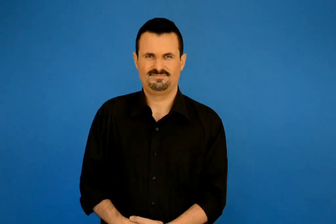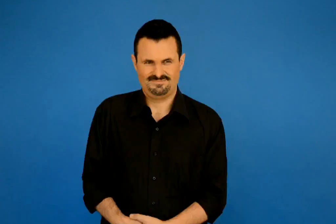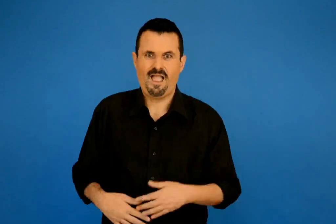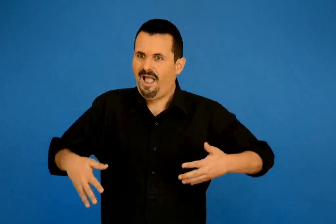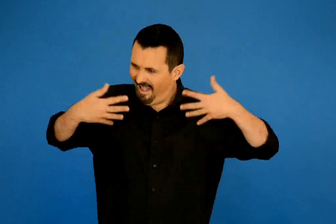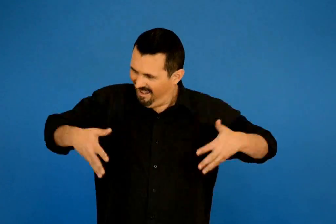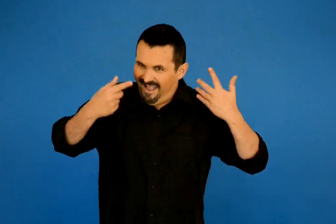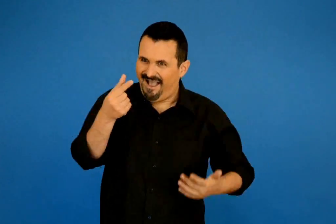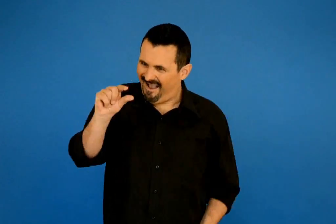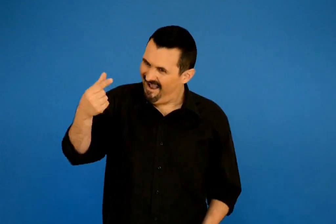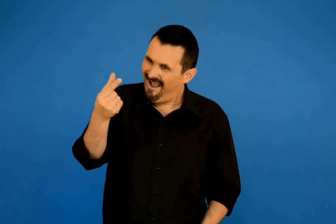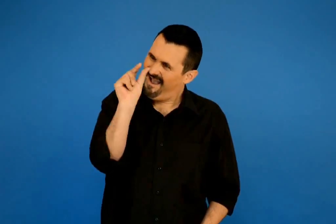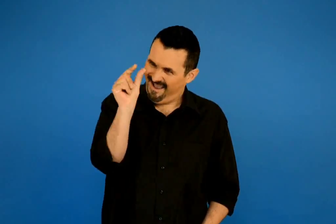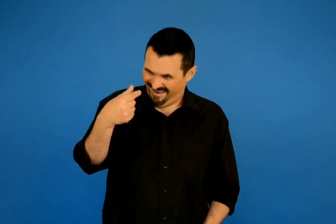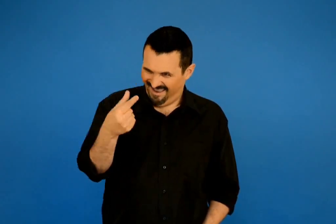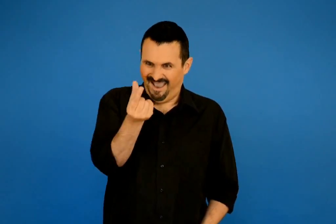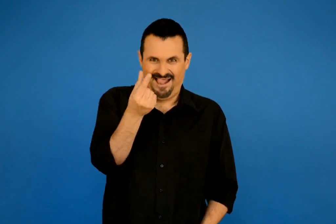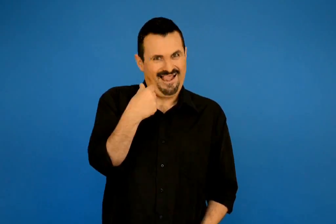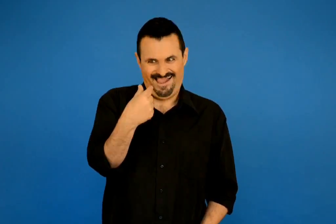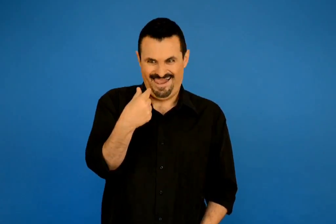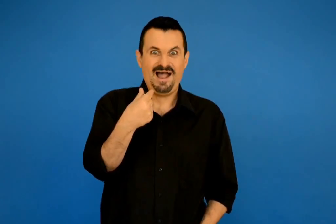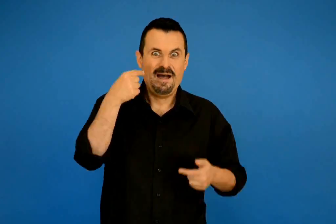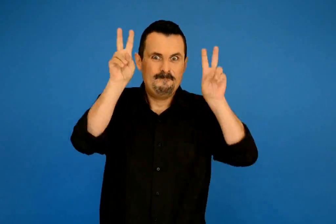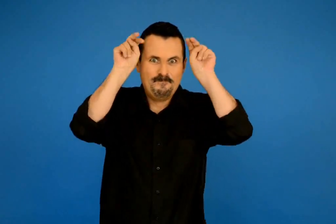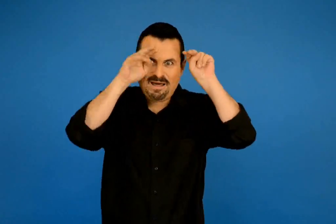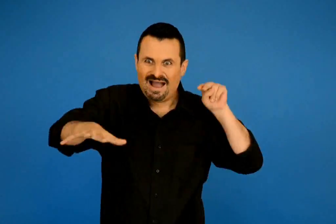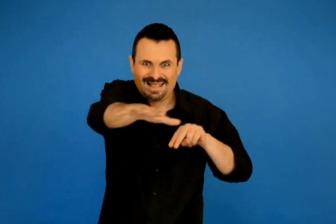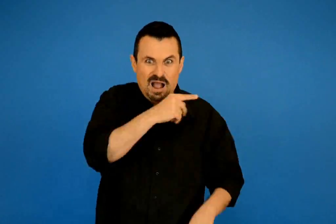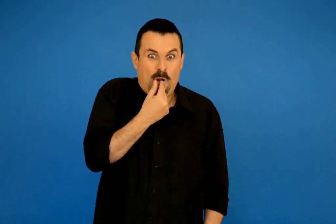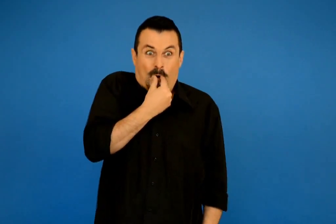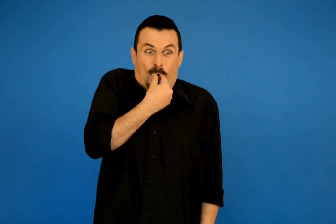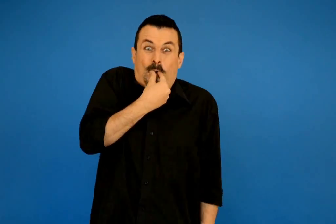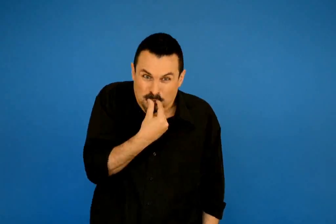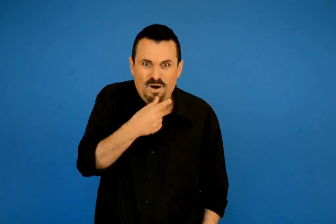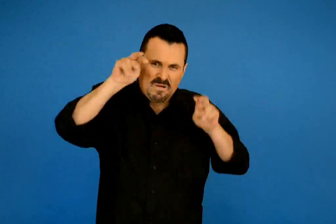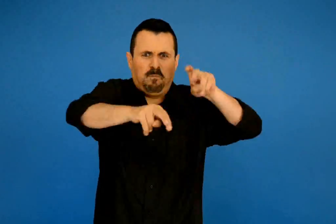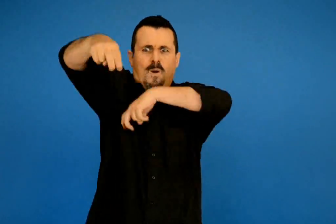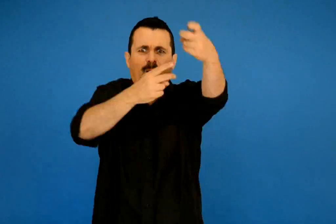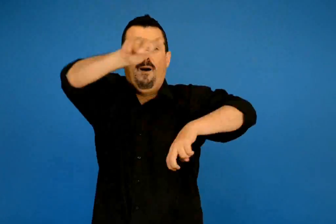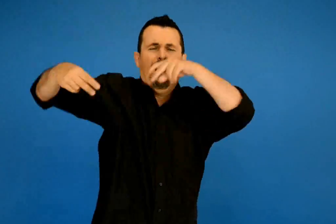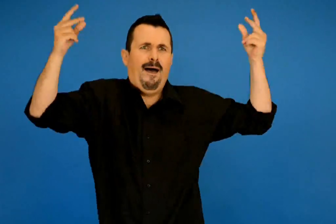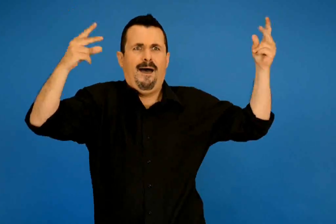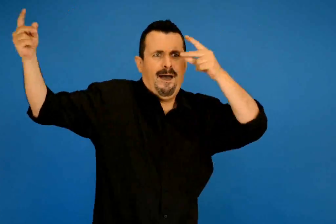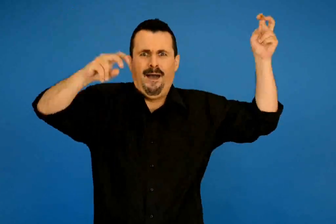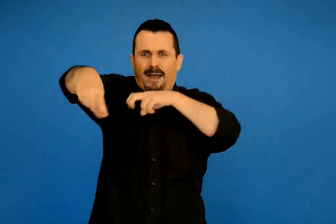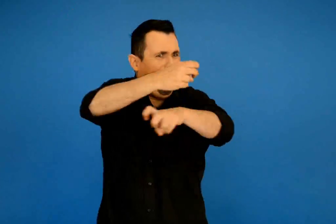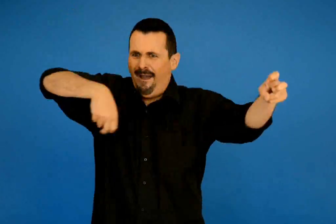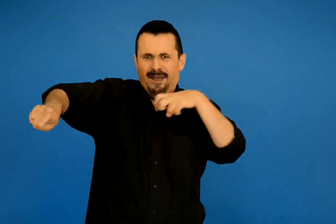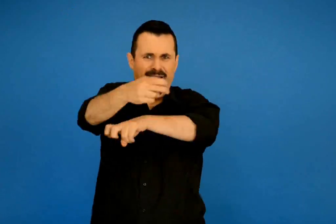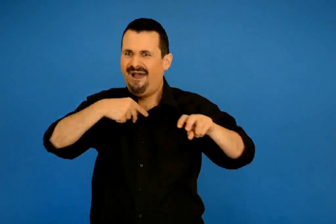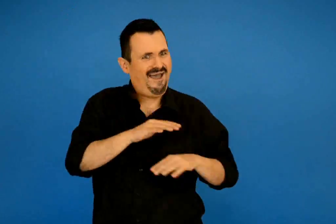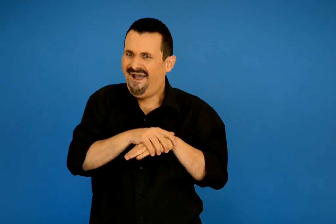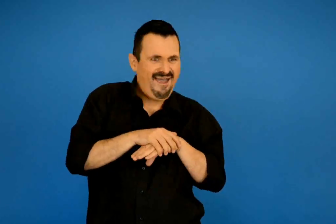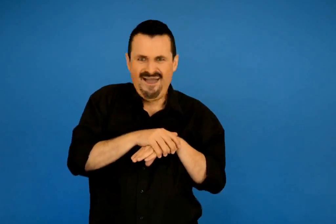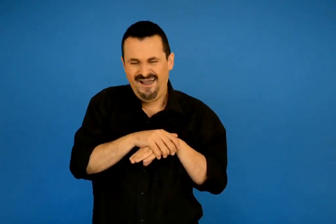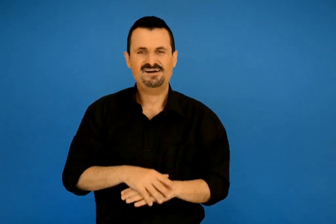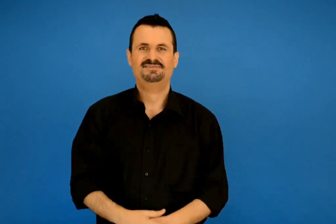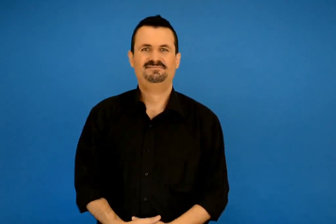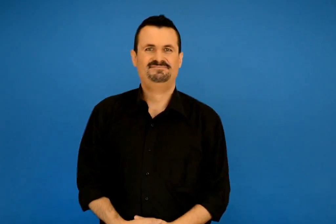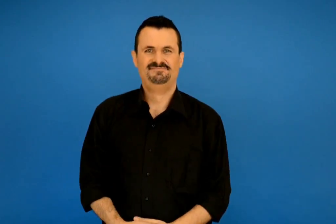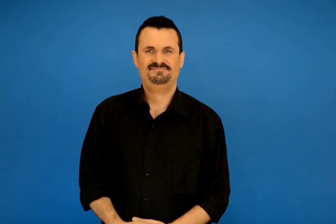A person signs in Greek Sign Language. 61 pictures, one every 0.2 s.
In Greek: ποσό ευχαριστήθηκε όταν απόκτησε αυτή τη σφυρίχτρα άρχισε βάζοντας τα προβατάκια του να χορεύουν
